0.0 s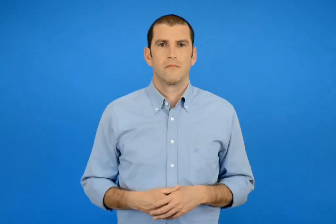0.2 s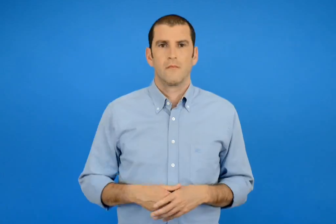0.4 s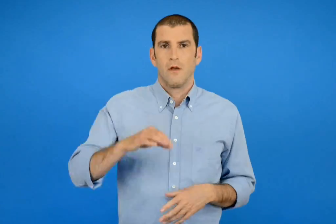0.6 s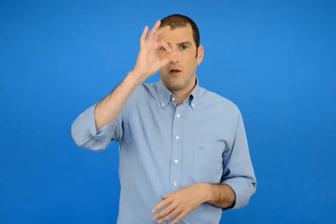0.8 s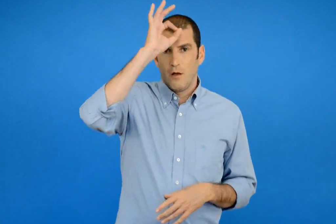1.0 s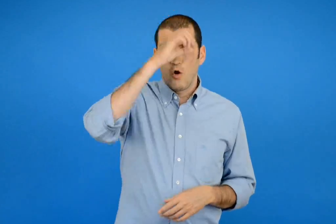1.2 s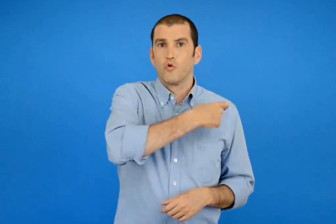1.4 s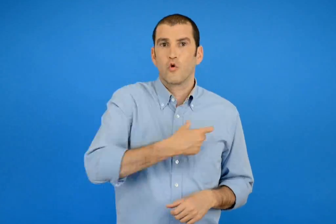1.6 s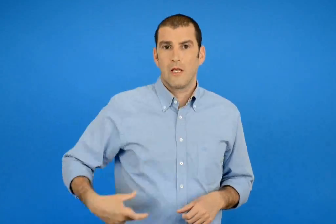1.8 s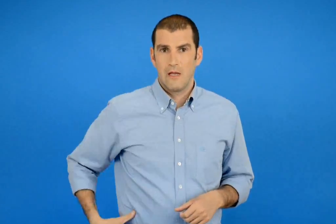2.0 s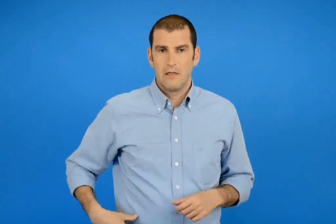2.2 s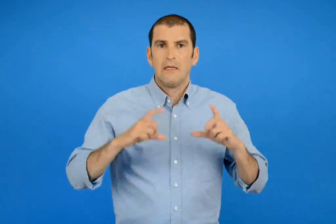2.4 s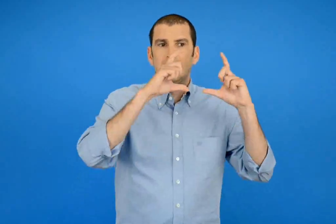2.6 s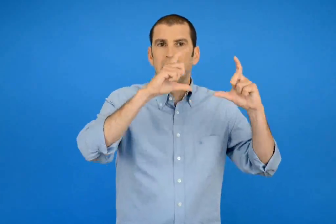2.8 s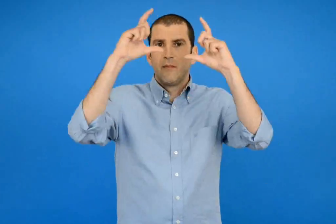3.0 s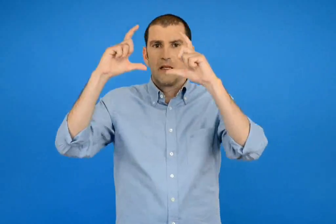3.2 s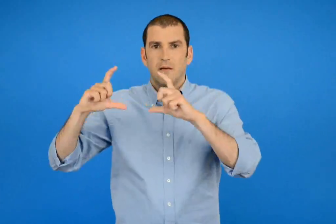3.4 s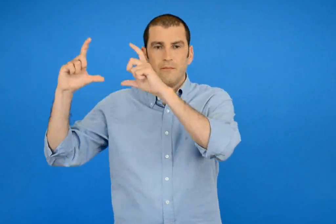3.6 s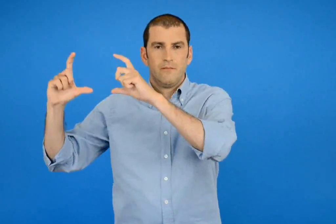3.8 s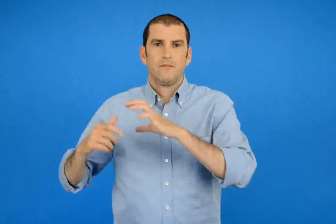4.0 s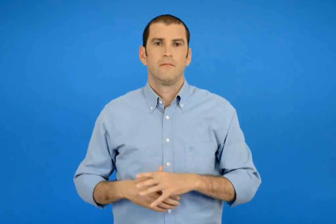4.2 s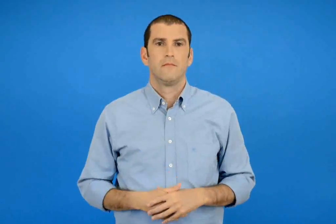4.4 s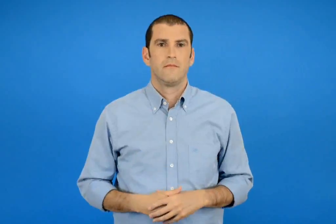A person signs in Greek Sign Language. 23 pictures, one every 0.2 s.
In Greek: τα σήματα της τροχαίας
